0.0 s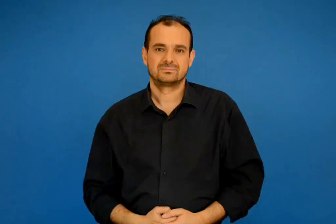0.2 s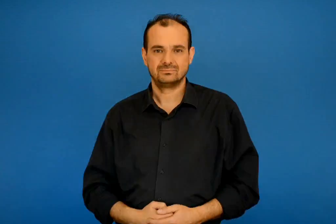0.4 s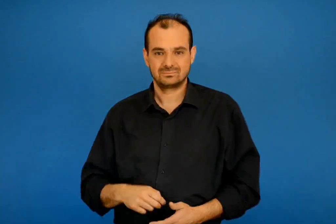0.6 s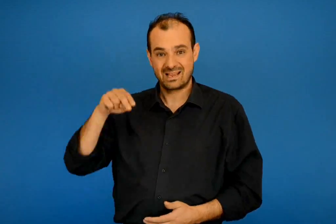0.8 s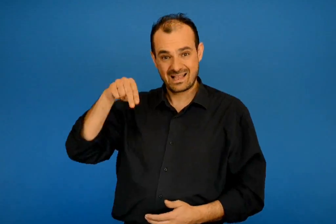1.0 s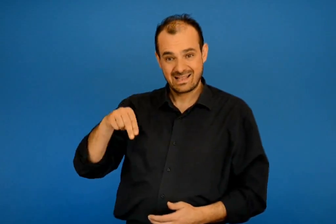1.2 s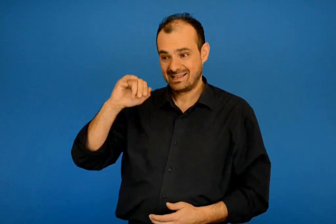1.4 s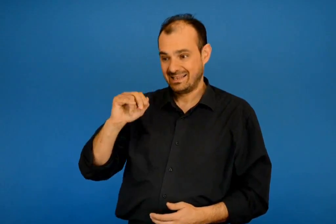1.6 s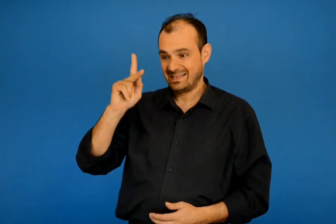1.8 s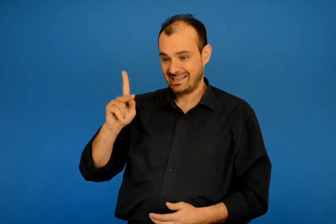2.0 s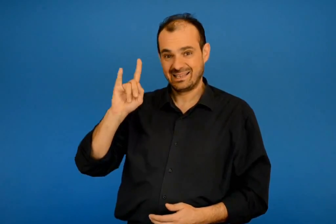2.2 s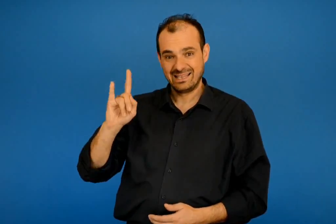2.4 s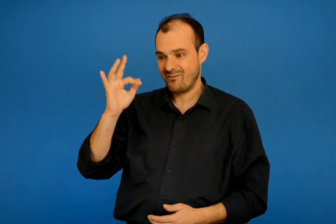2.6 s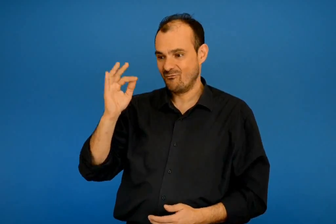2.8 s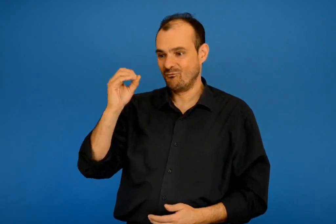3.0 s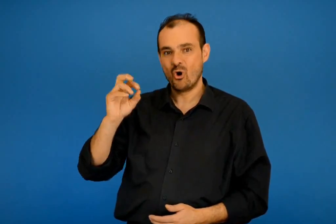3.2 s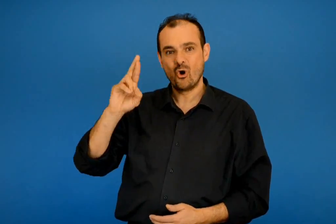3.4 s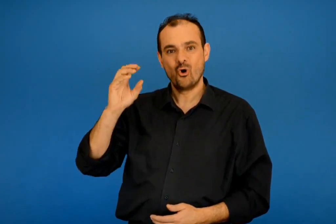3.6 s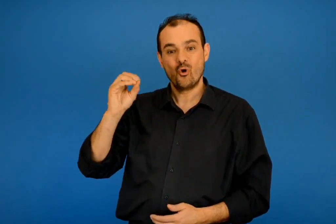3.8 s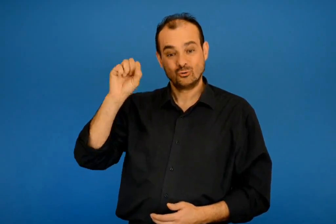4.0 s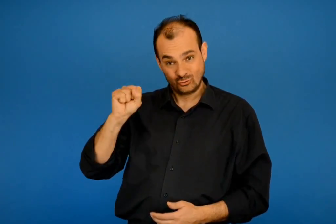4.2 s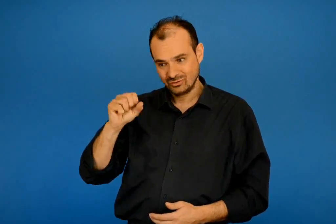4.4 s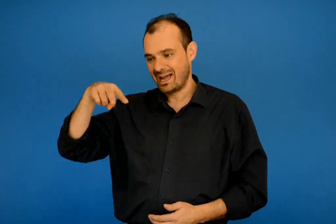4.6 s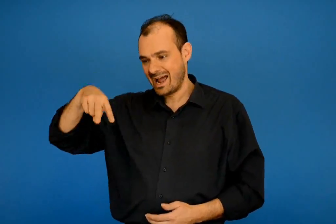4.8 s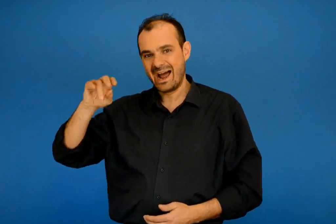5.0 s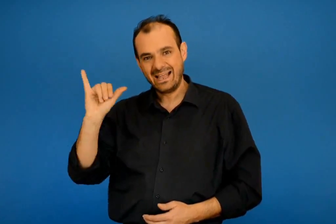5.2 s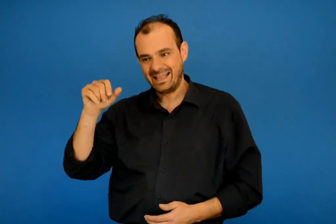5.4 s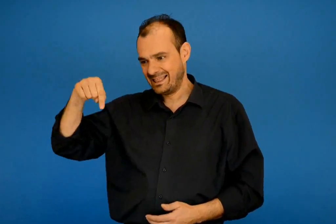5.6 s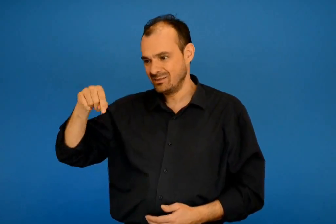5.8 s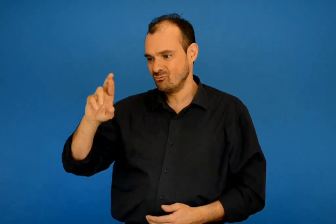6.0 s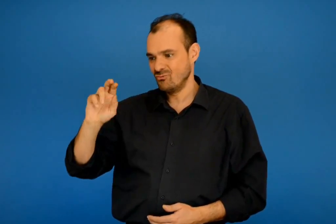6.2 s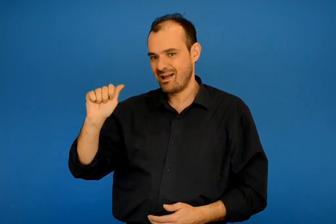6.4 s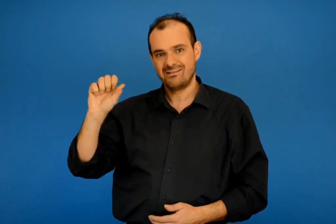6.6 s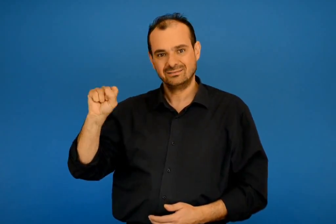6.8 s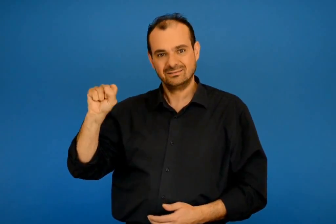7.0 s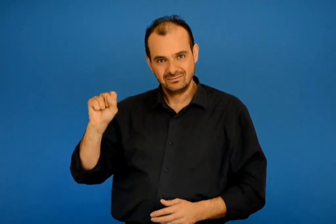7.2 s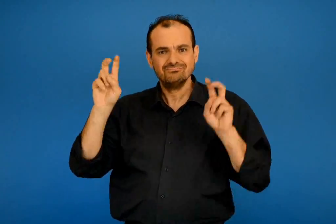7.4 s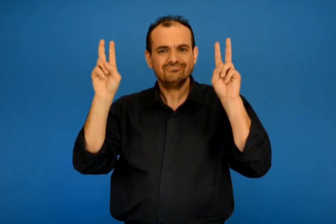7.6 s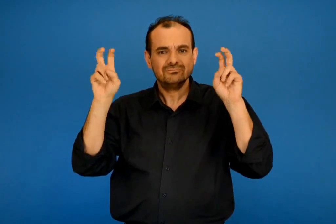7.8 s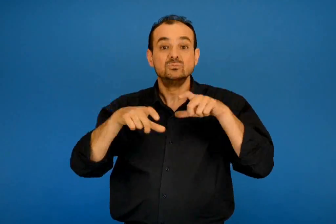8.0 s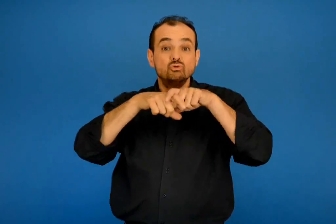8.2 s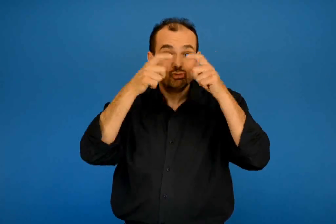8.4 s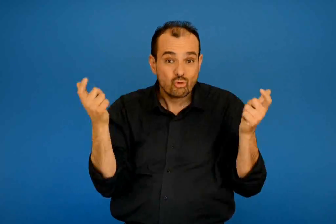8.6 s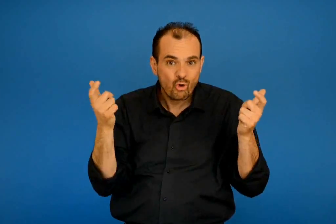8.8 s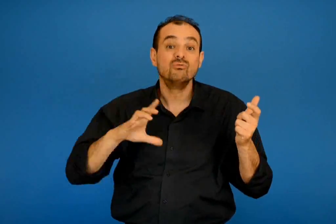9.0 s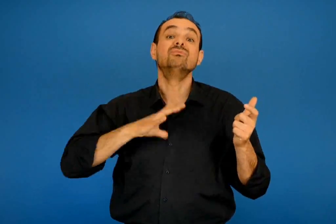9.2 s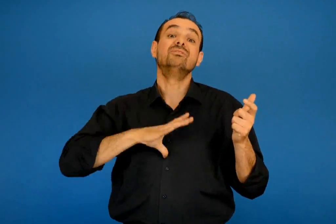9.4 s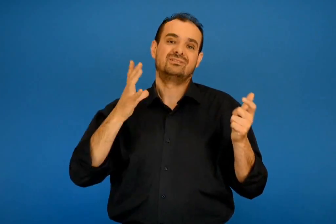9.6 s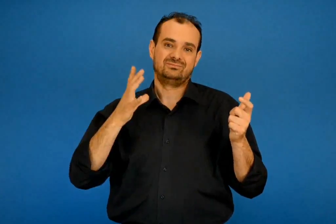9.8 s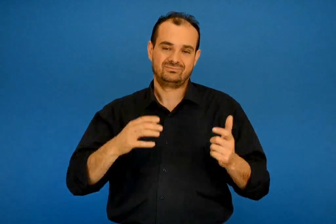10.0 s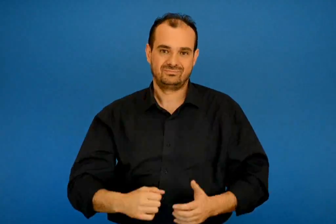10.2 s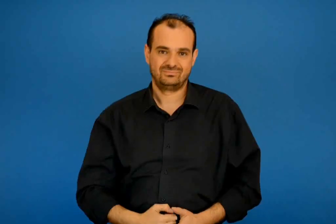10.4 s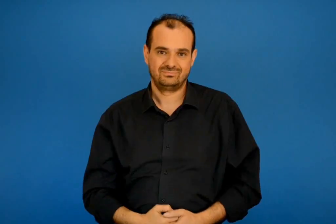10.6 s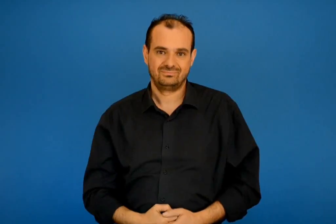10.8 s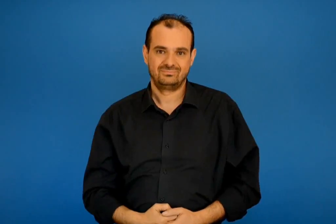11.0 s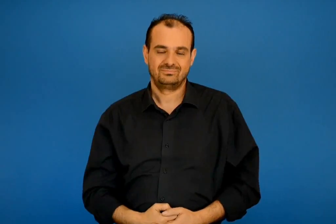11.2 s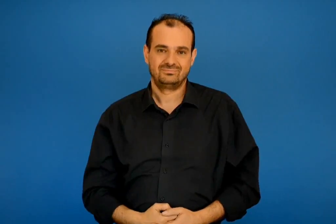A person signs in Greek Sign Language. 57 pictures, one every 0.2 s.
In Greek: νικηφόρος λύτρας δεν θέλει το σχολείον
